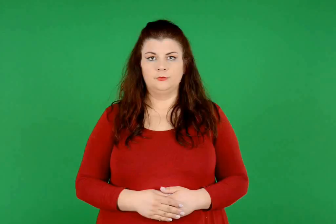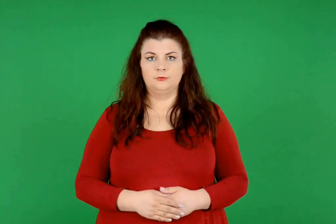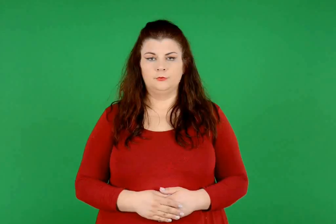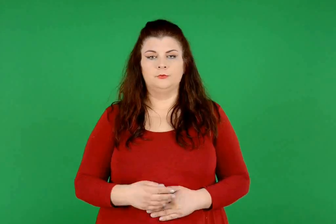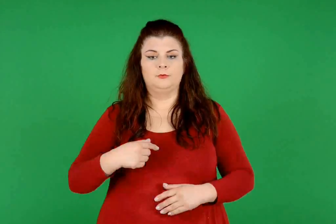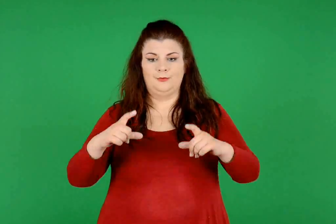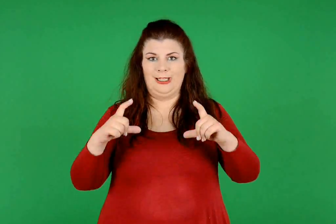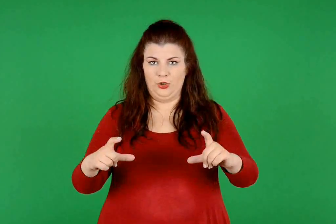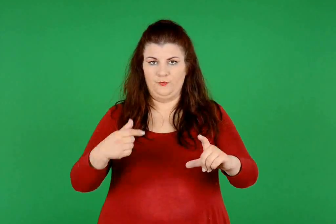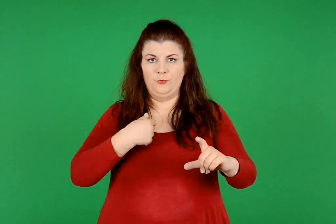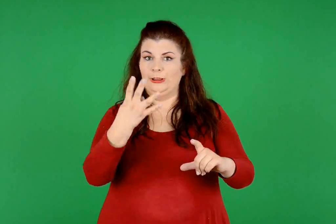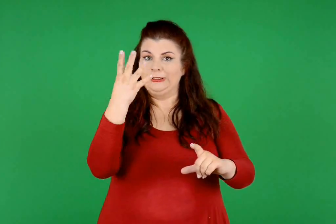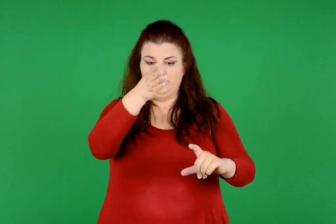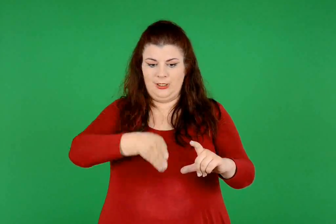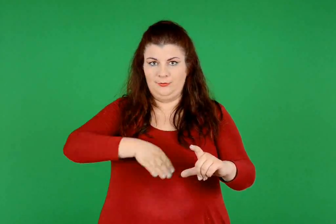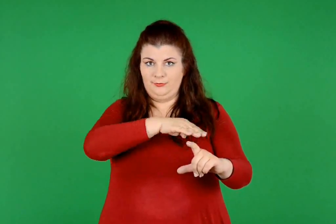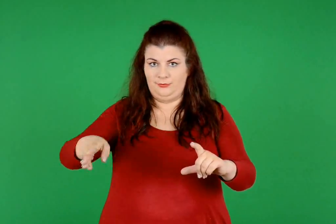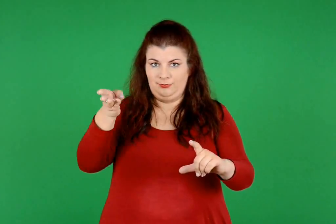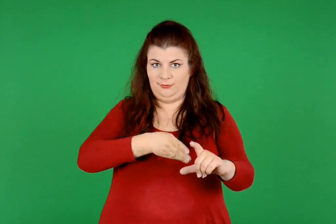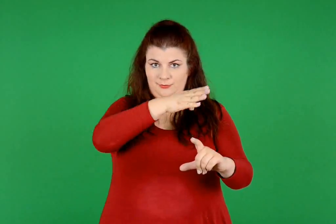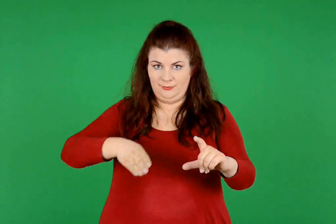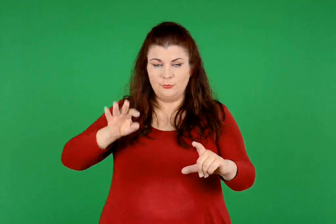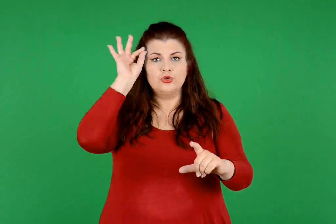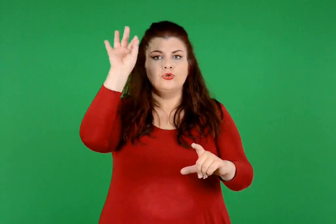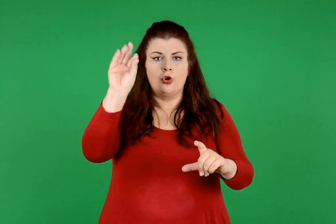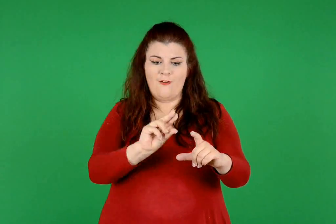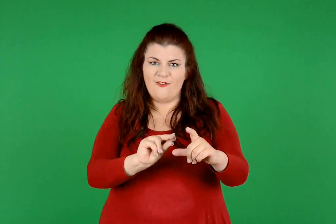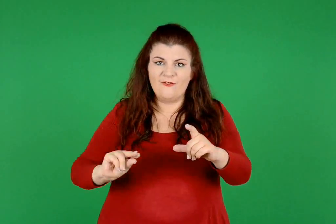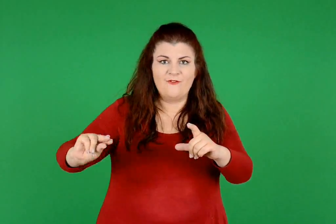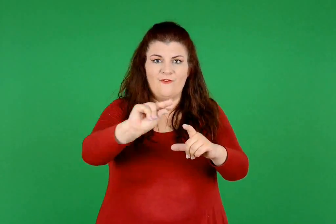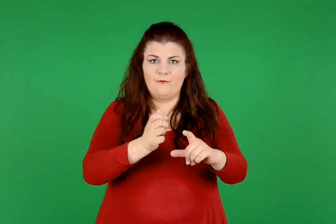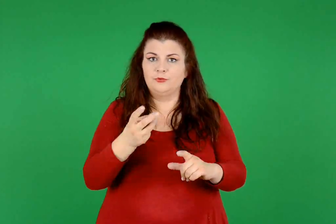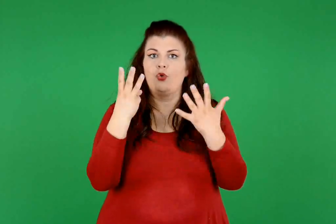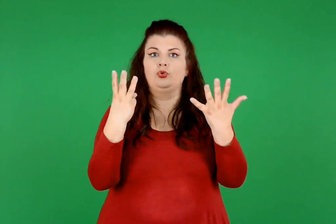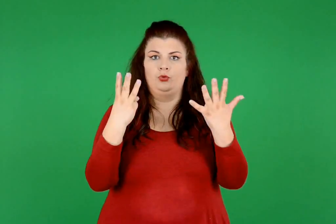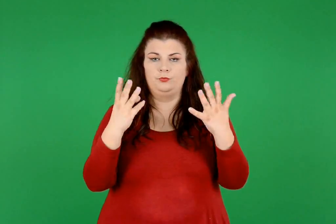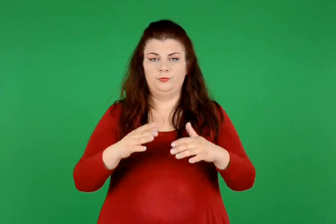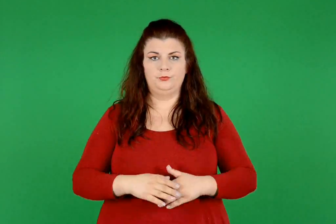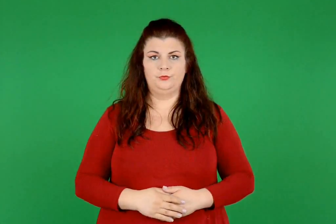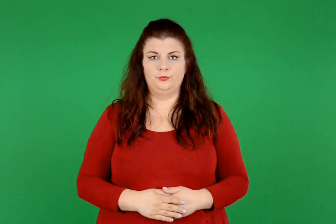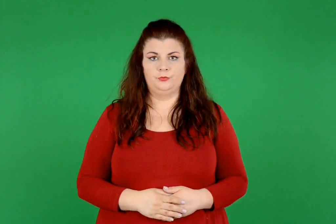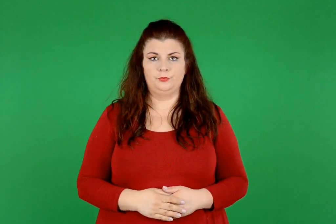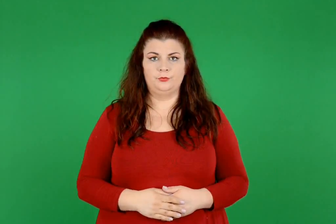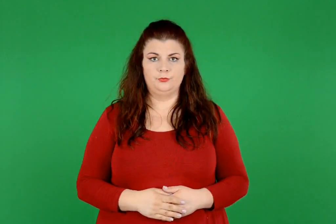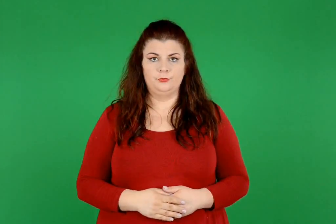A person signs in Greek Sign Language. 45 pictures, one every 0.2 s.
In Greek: χαράζω 4 άξονες συμμετρίας στον κύκλο , ώστε να χωριστεί σε 8 ίσα μέρη
